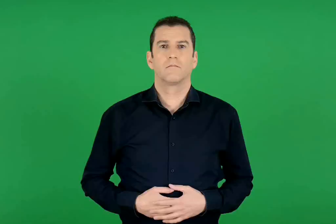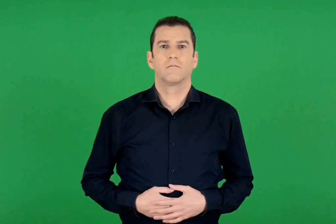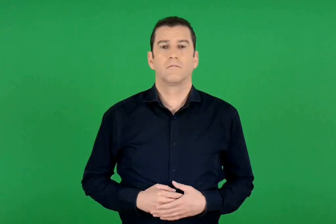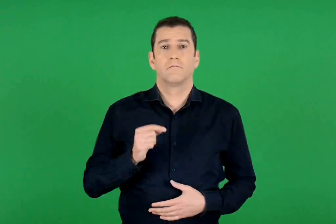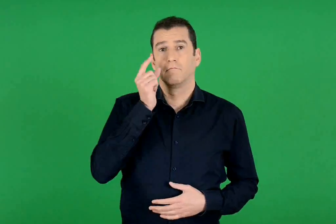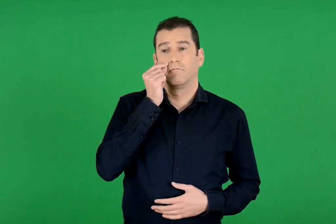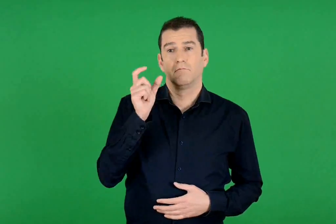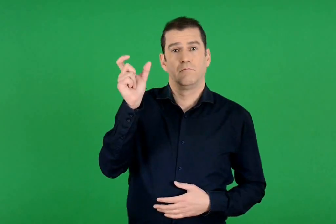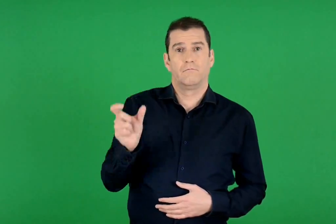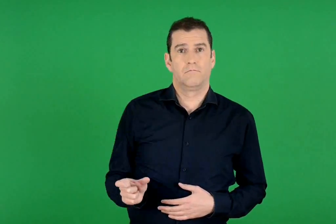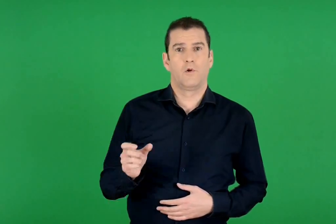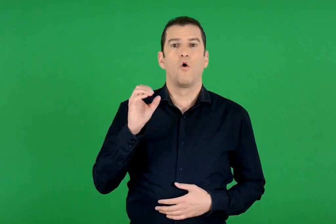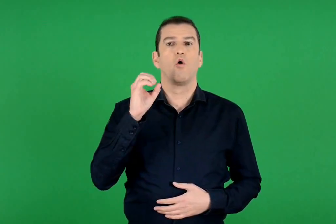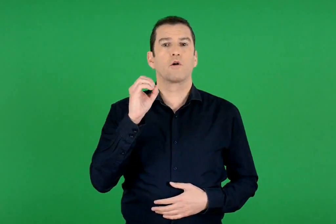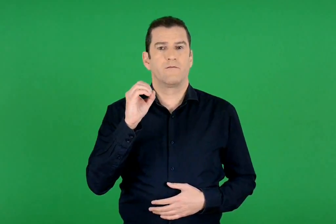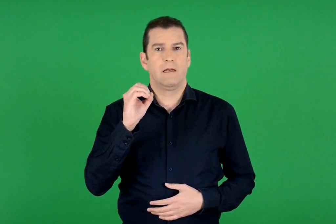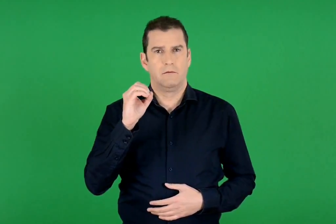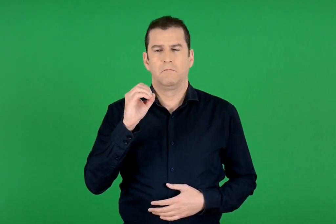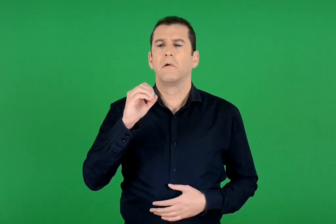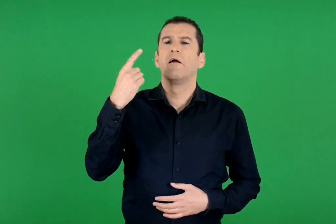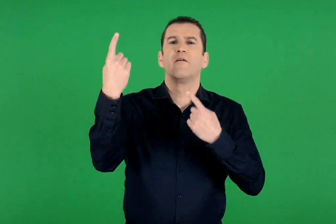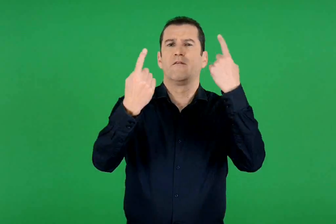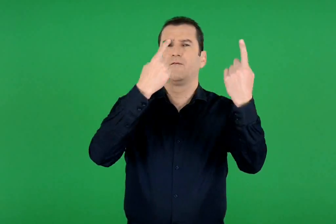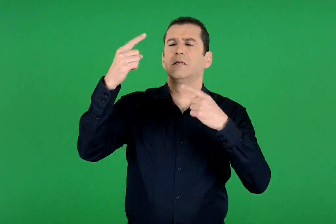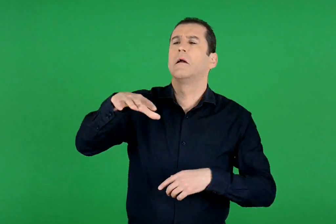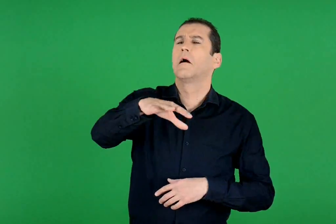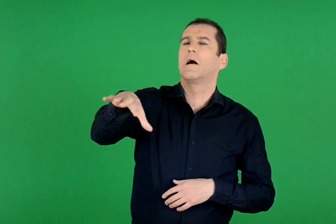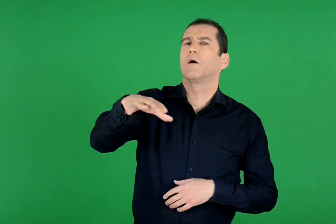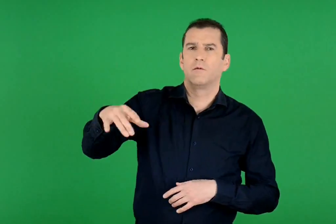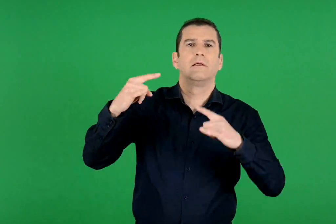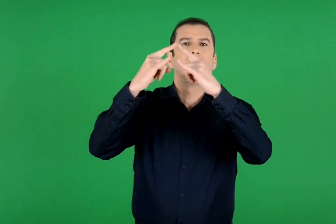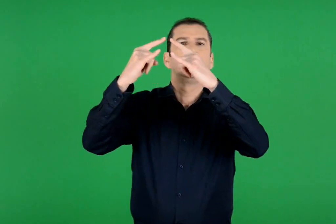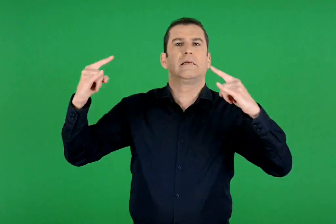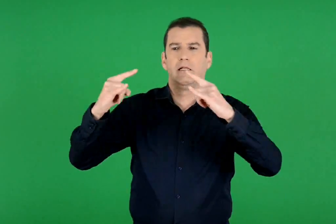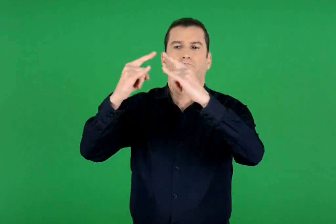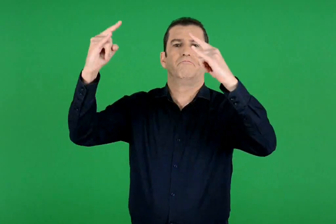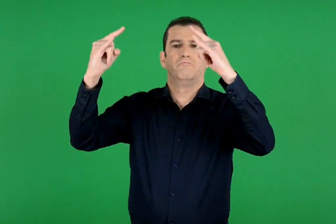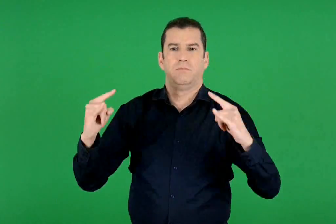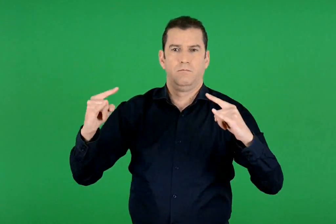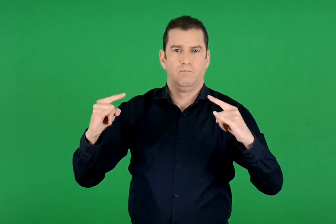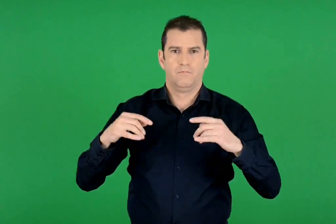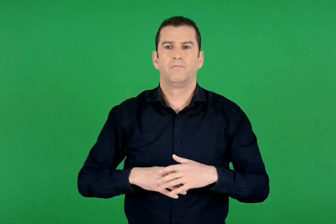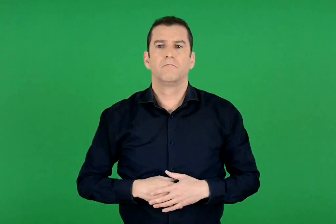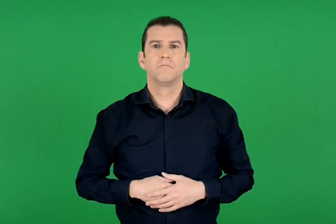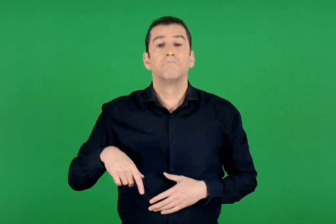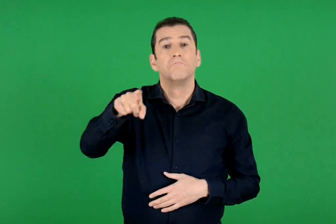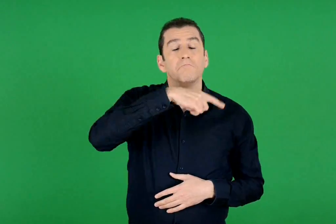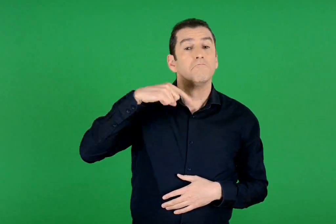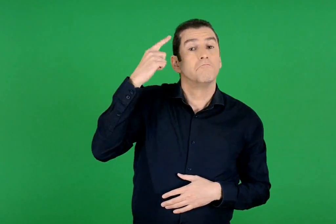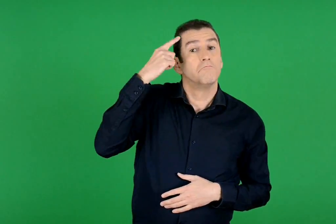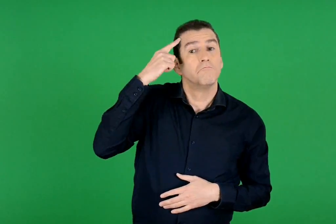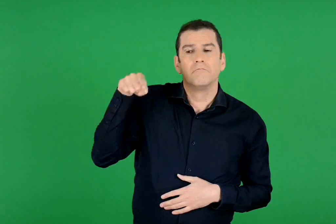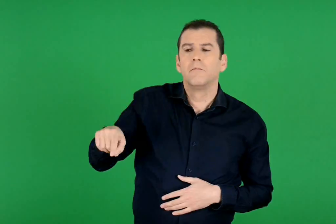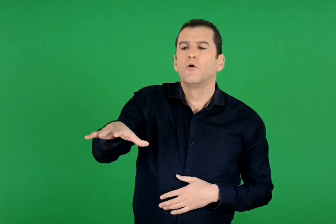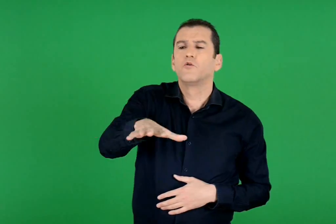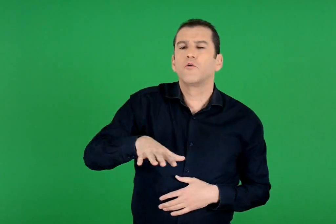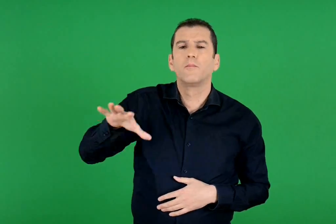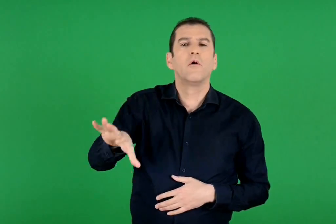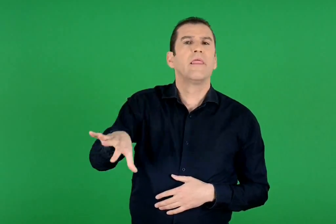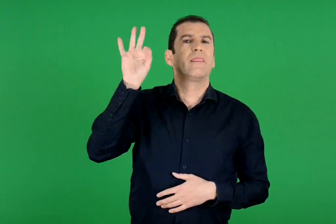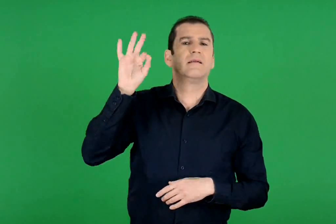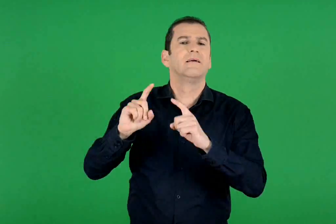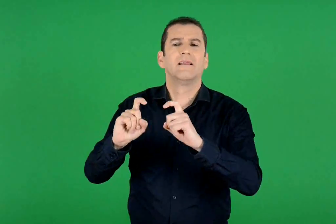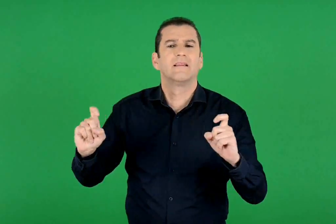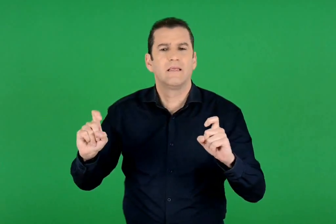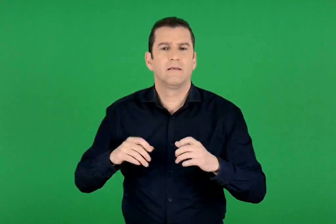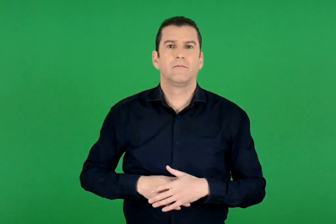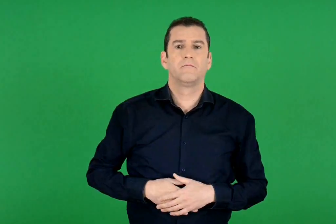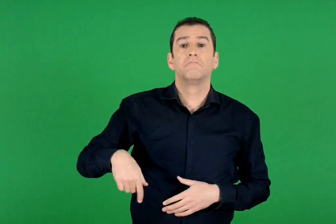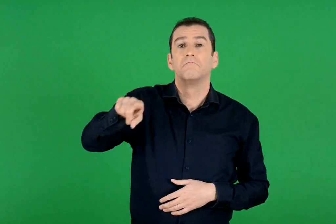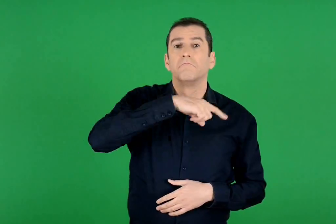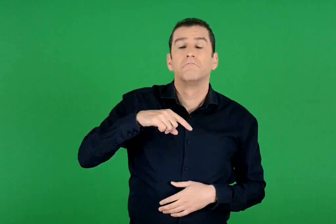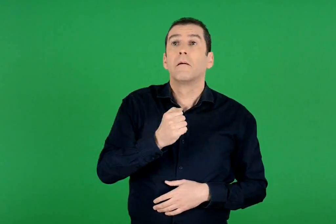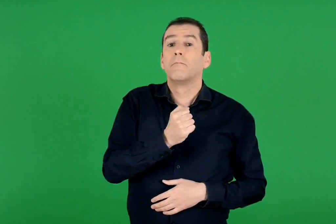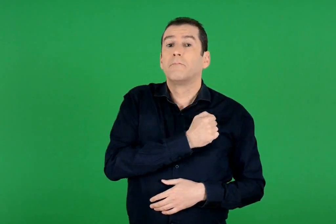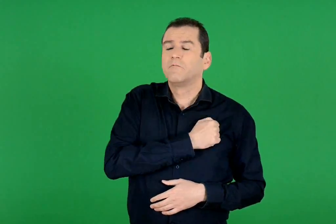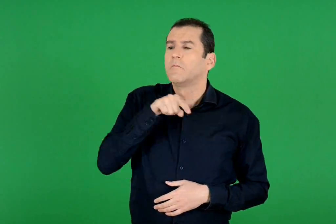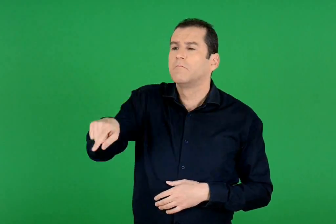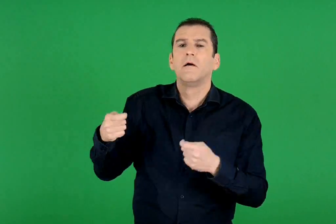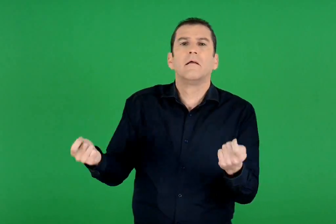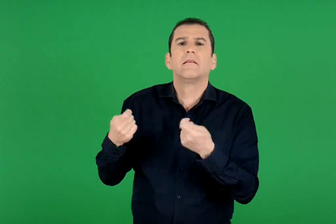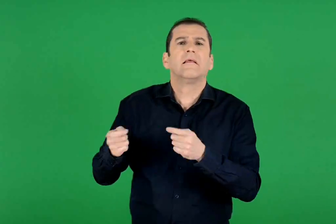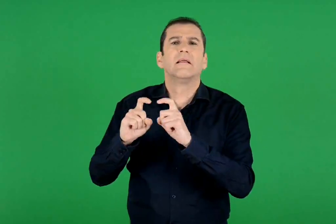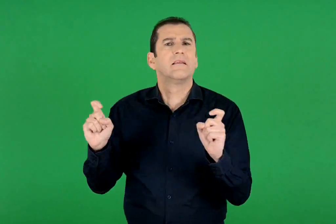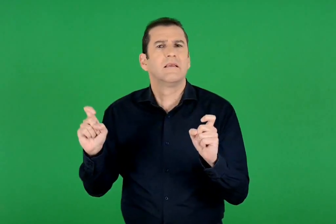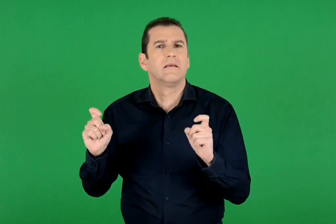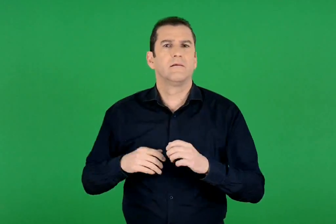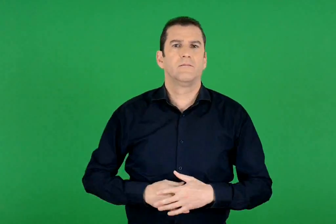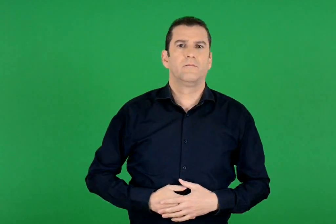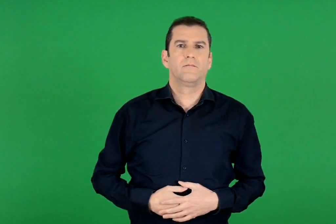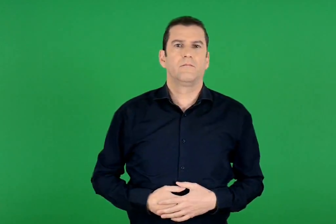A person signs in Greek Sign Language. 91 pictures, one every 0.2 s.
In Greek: ο ορφέας έστησε τη σκηνή του κάπου στη φύση. τι τόπο νομίζουμε ότι διάλεξε ; τι πιστεύουμε ότι θα κάνει εκεί ;
